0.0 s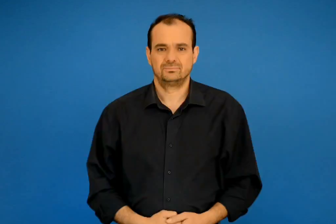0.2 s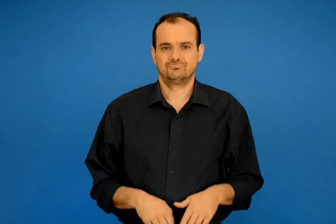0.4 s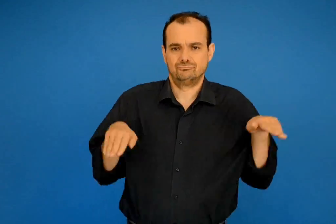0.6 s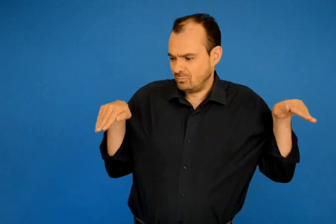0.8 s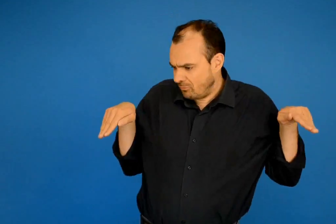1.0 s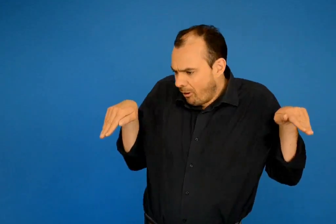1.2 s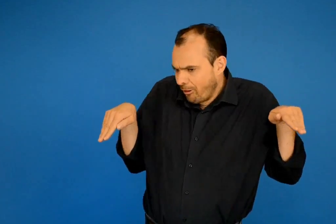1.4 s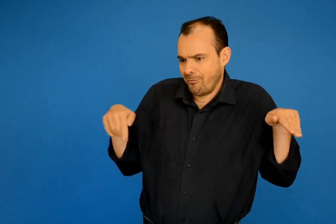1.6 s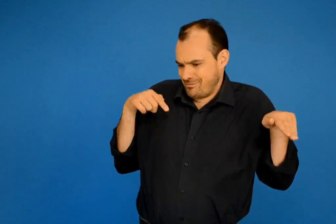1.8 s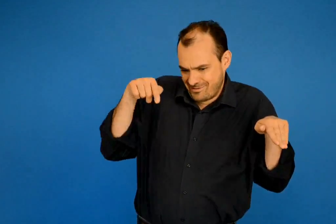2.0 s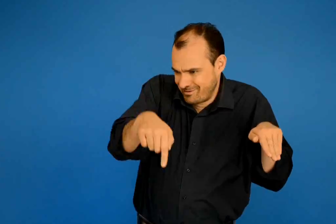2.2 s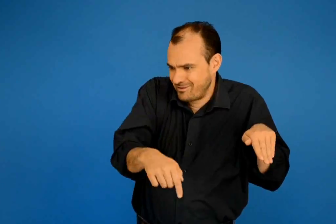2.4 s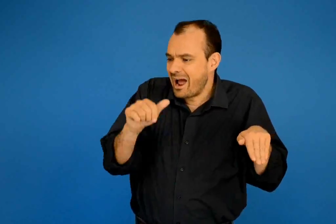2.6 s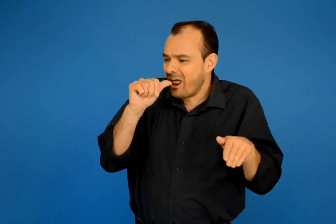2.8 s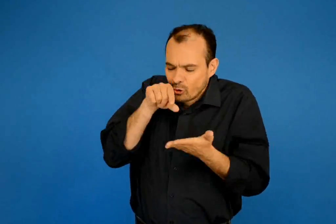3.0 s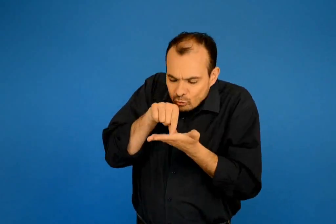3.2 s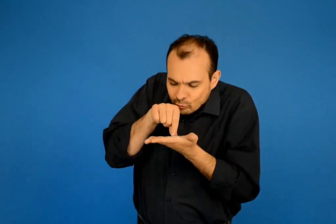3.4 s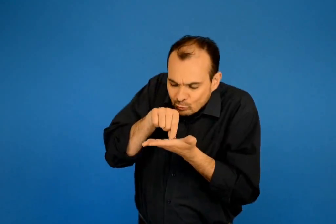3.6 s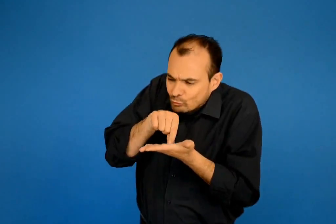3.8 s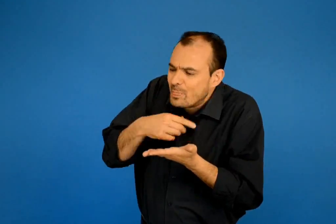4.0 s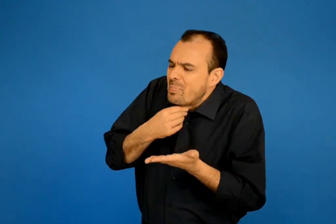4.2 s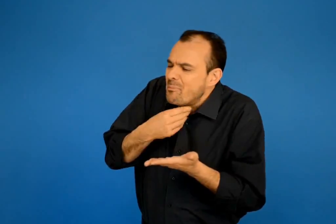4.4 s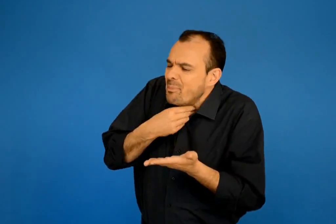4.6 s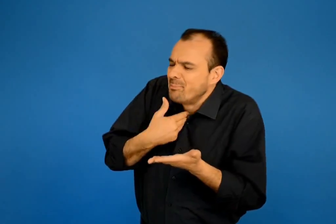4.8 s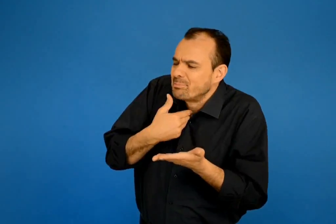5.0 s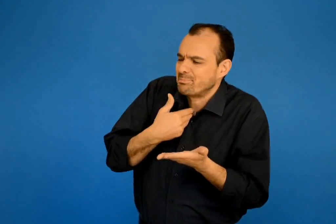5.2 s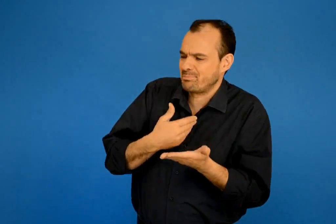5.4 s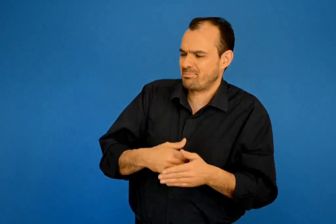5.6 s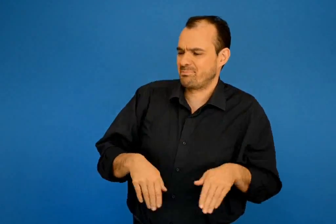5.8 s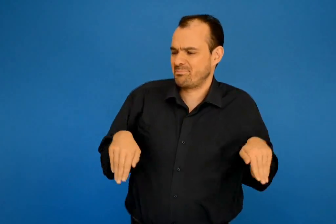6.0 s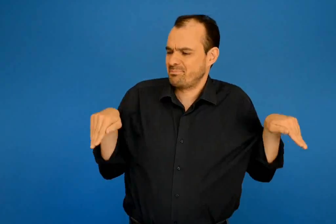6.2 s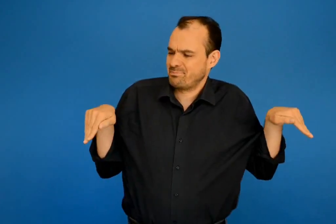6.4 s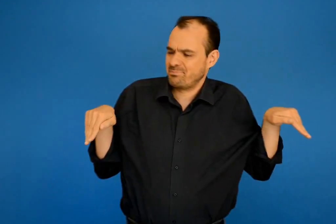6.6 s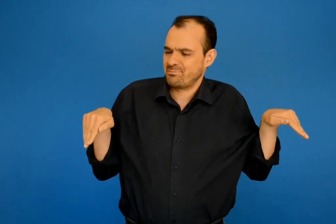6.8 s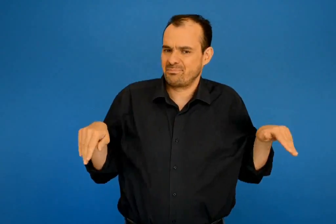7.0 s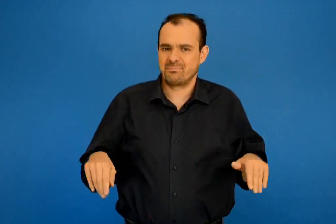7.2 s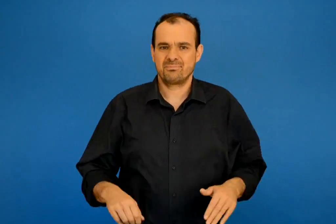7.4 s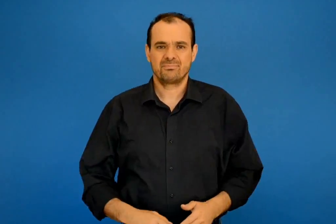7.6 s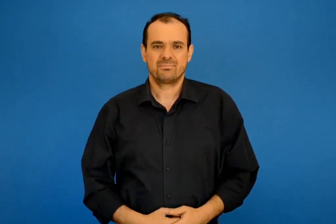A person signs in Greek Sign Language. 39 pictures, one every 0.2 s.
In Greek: θα κατεβώ να πιώ νερό γιατί διψώ είπε ο ντικ - ντικ - ντικκελαϊδιστά
